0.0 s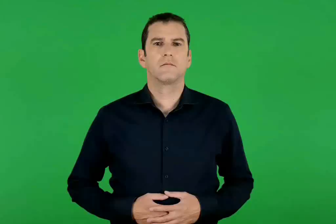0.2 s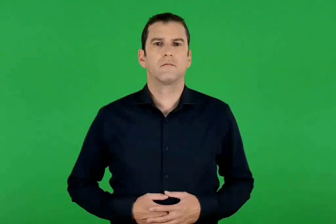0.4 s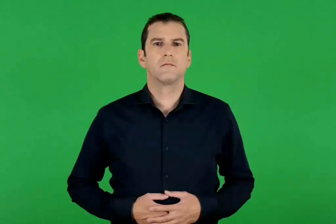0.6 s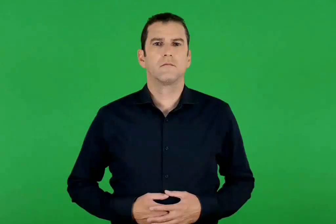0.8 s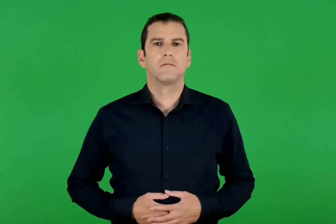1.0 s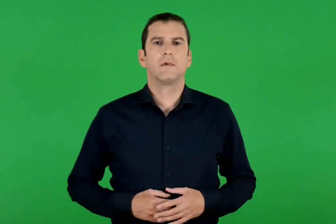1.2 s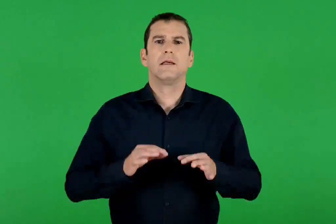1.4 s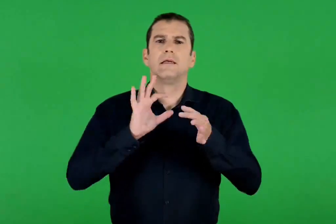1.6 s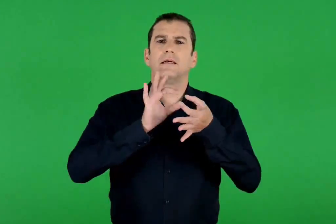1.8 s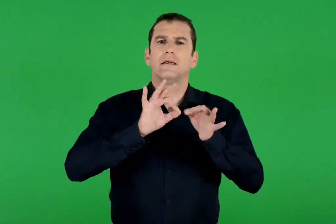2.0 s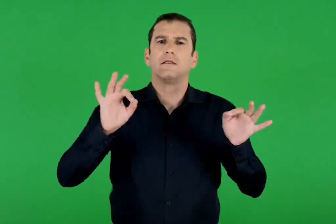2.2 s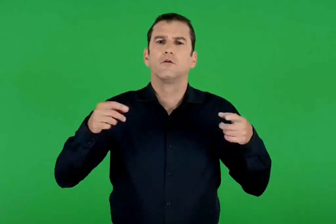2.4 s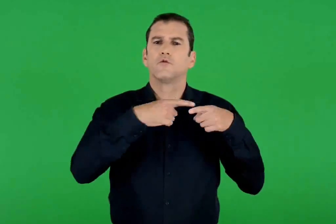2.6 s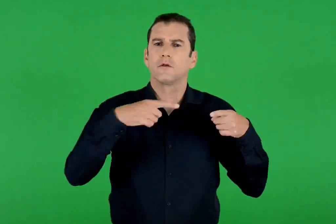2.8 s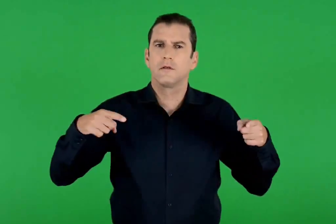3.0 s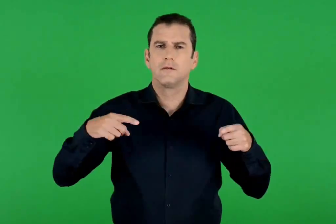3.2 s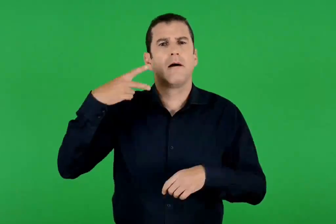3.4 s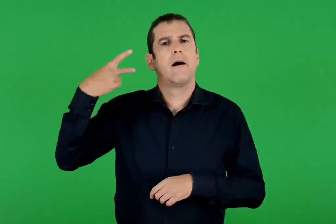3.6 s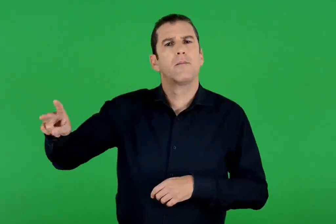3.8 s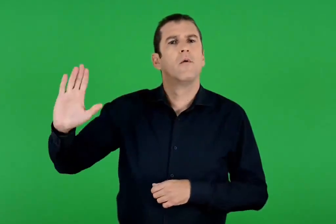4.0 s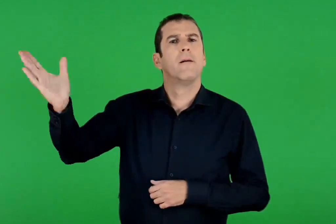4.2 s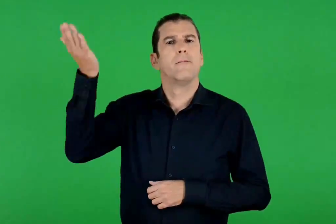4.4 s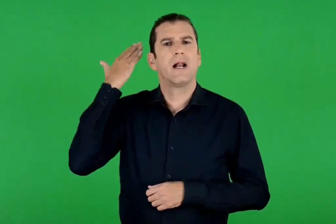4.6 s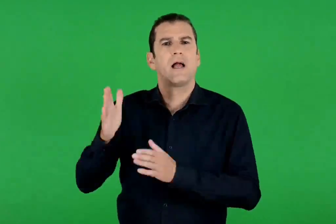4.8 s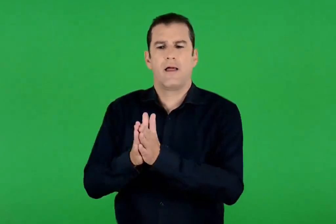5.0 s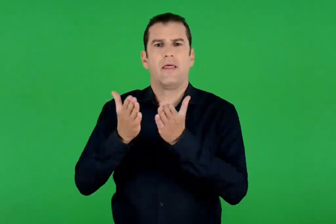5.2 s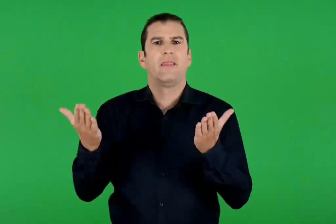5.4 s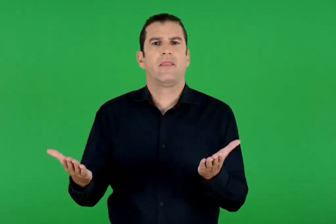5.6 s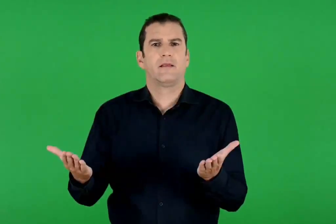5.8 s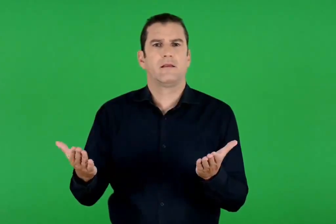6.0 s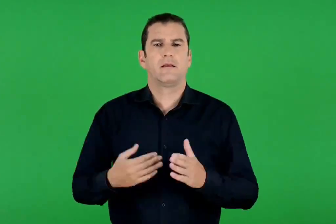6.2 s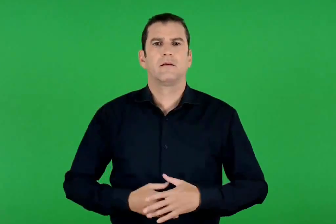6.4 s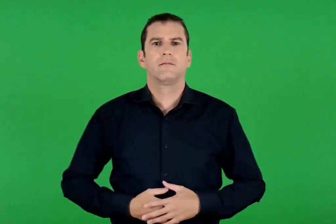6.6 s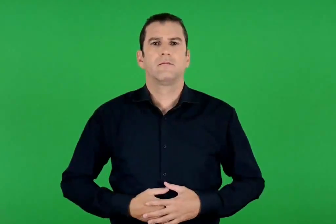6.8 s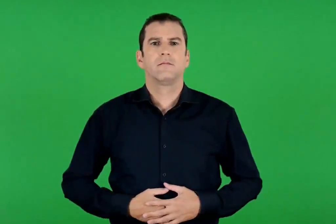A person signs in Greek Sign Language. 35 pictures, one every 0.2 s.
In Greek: ιστορίες από την παλαιά διαθήκη
